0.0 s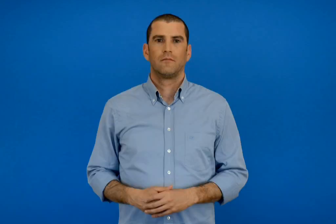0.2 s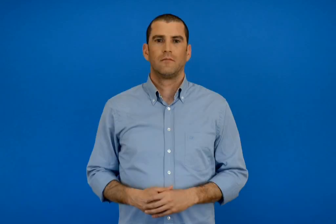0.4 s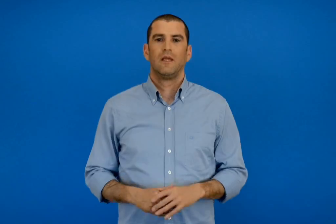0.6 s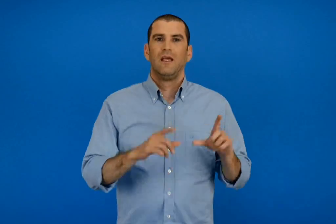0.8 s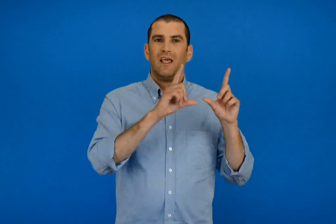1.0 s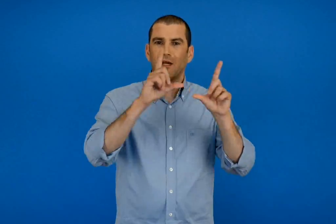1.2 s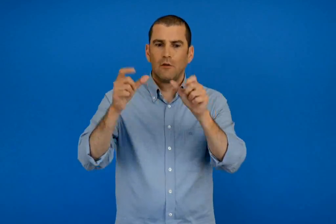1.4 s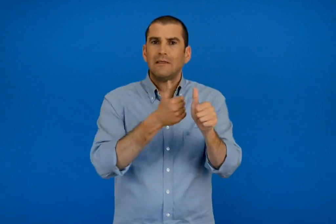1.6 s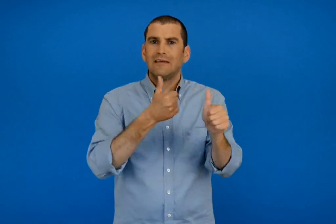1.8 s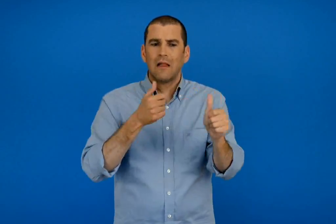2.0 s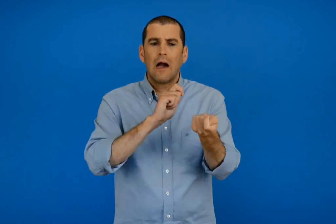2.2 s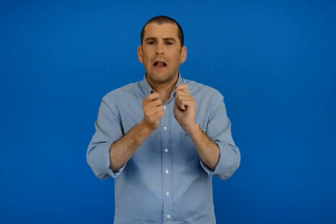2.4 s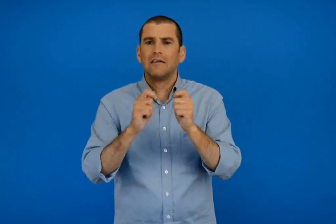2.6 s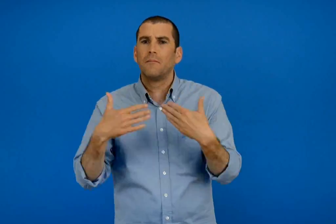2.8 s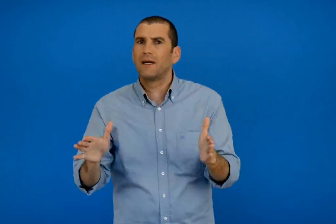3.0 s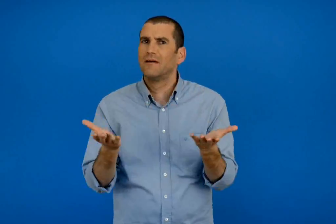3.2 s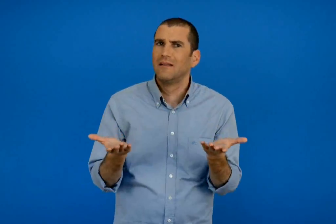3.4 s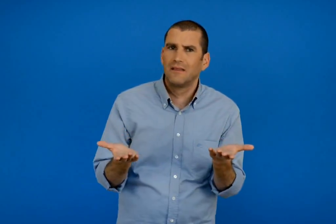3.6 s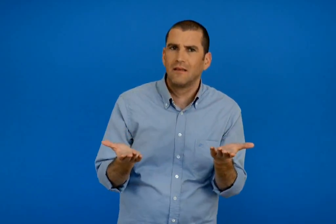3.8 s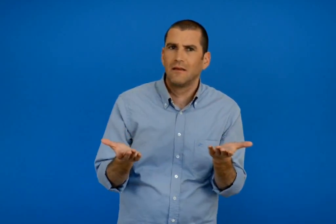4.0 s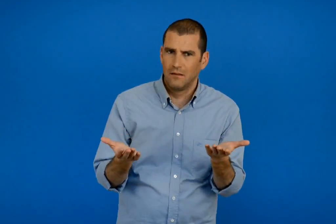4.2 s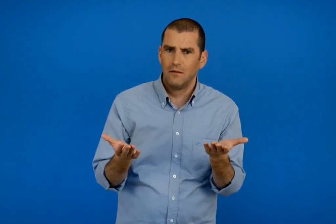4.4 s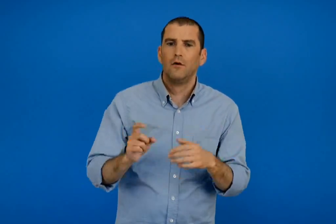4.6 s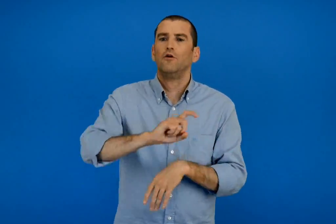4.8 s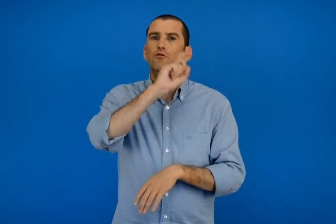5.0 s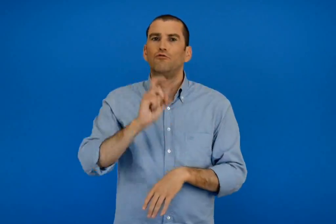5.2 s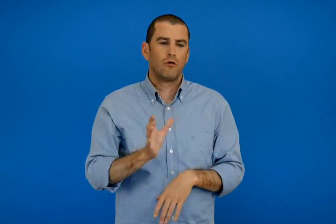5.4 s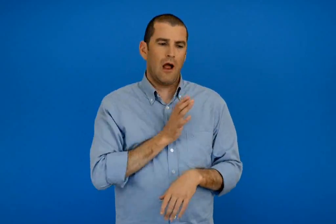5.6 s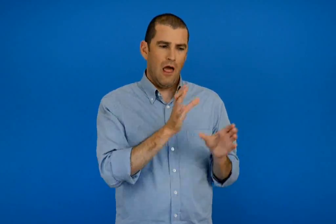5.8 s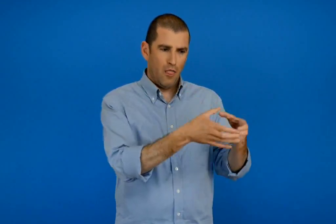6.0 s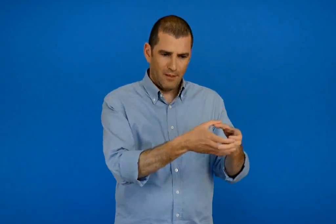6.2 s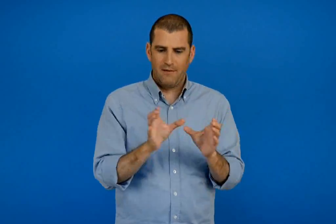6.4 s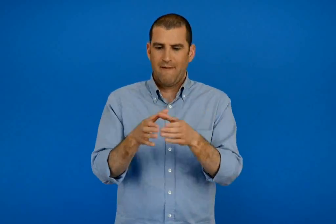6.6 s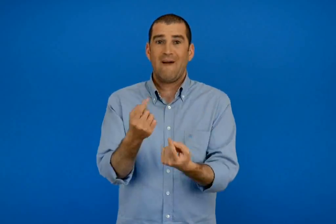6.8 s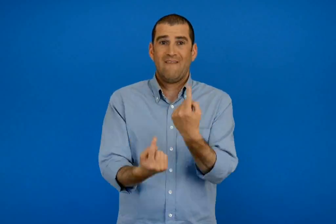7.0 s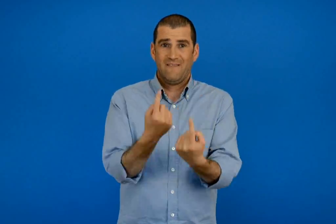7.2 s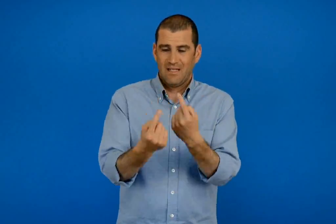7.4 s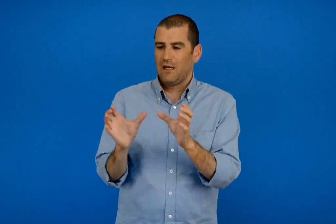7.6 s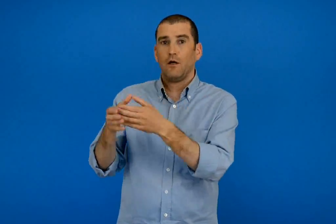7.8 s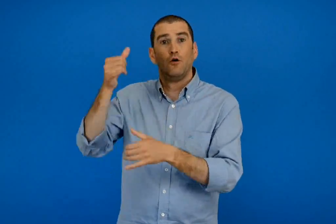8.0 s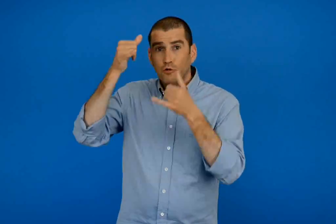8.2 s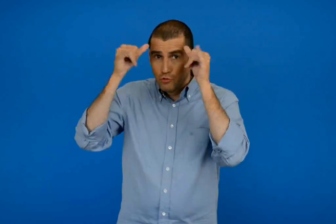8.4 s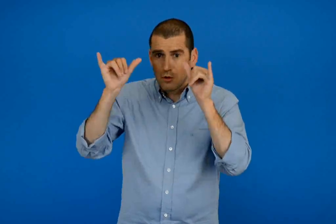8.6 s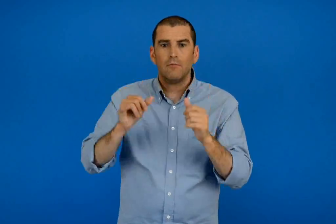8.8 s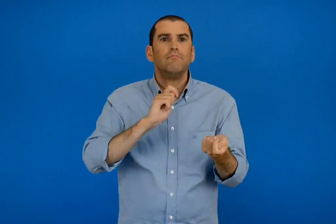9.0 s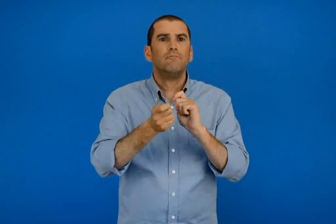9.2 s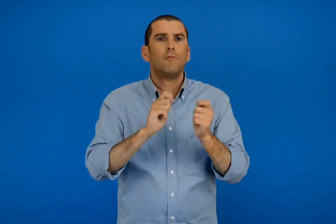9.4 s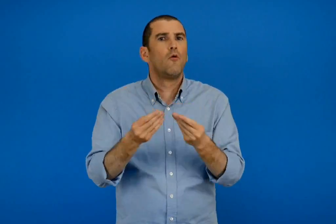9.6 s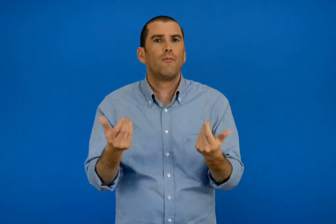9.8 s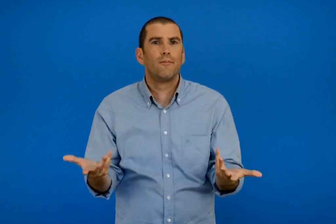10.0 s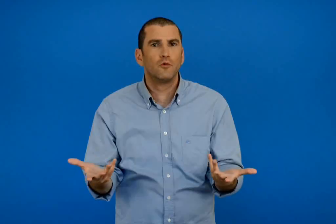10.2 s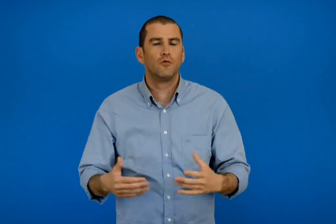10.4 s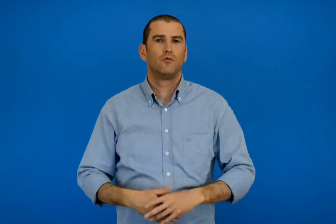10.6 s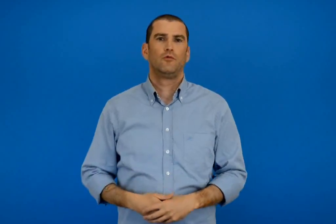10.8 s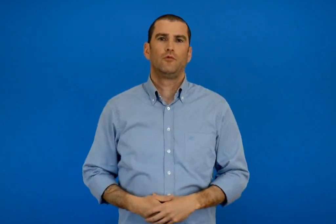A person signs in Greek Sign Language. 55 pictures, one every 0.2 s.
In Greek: τι άλλαξε σε κάθε σειρά των εικόνων ; πως άλλαξε η ζωή των ανθρώπων των ζώων και των φυτών ;
